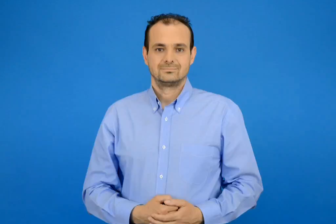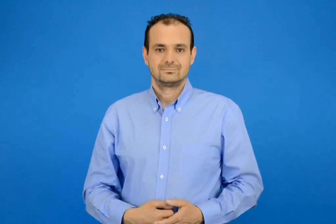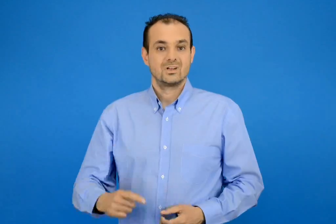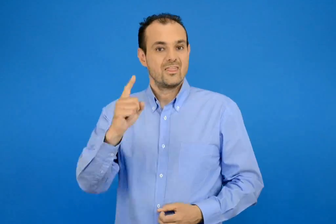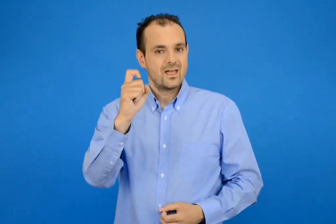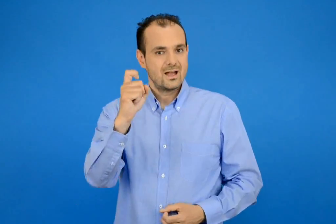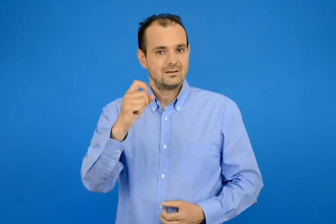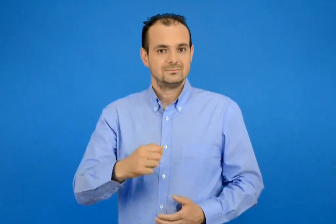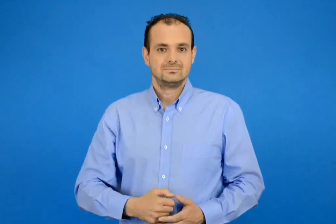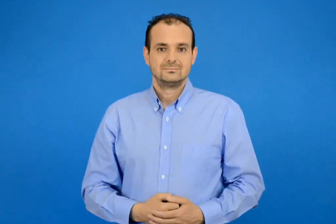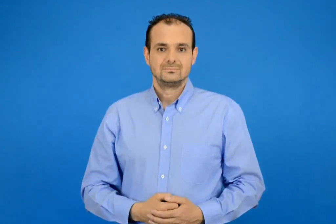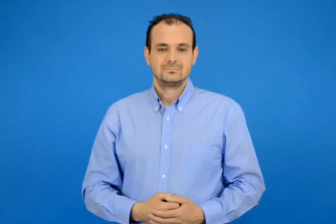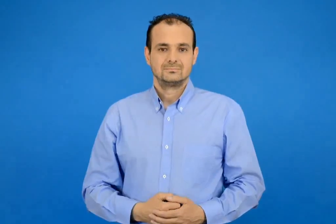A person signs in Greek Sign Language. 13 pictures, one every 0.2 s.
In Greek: 10
